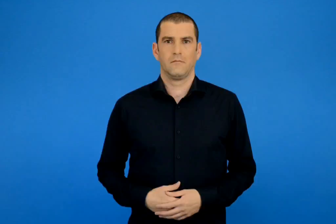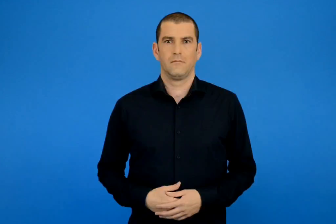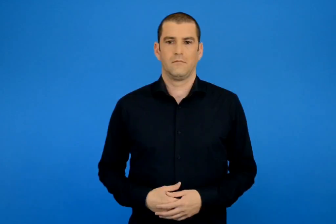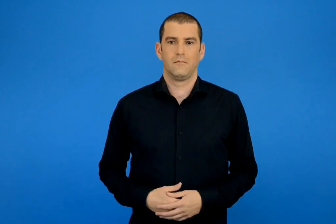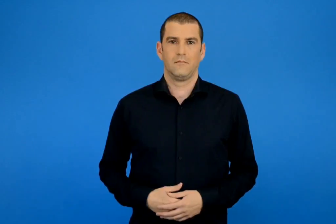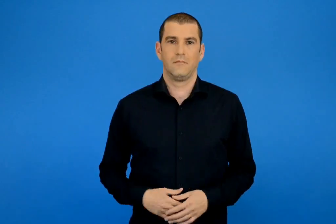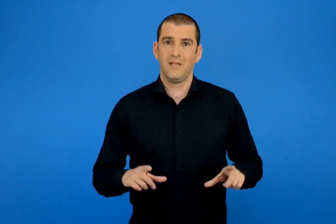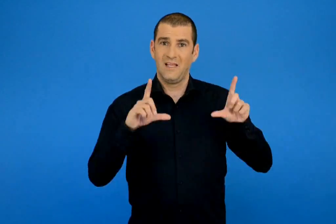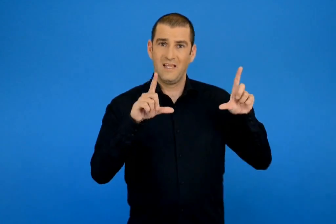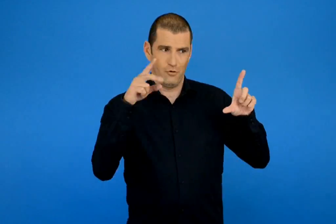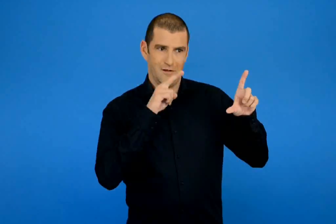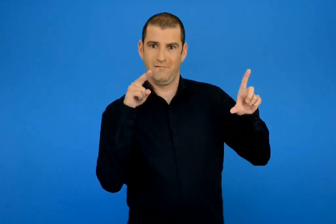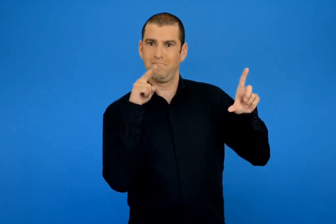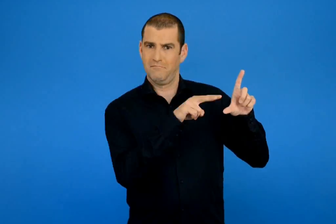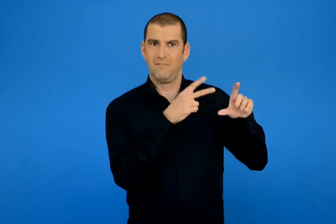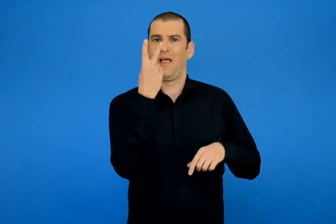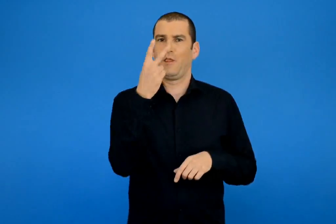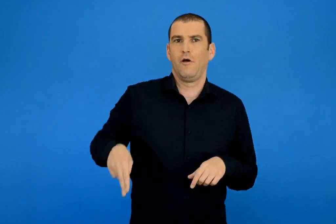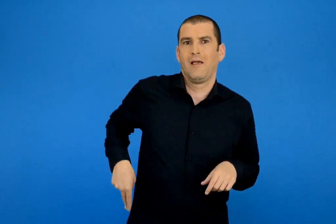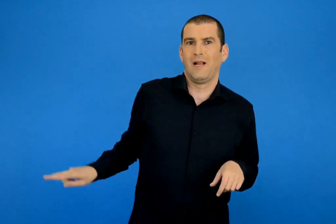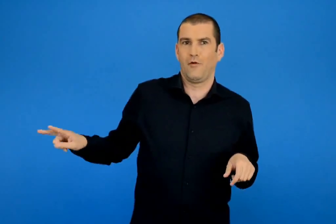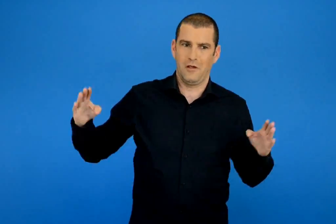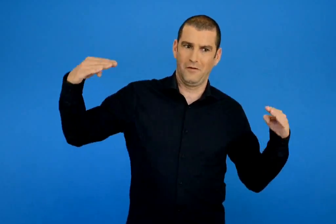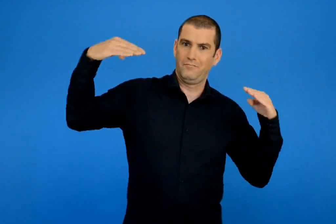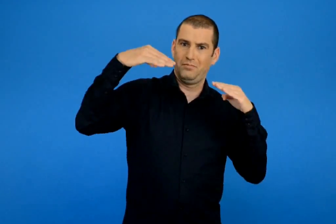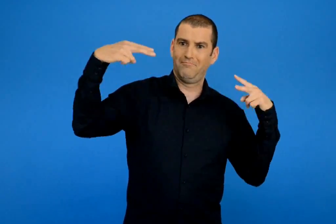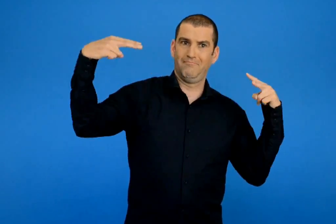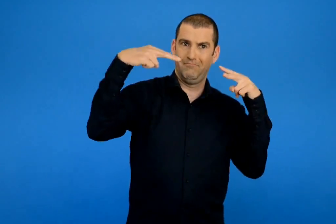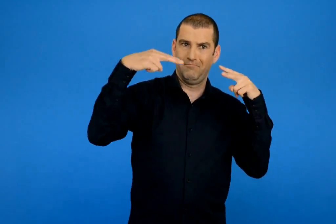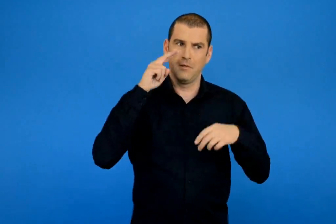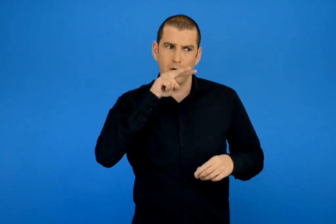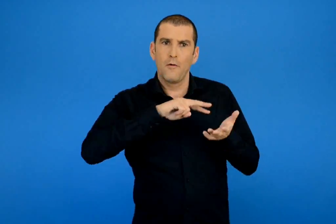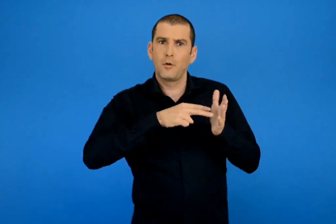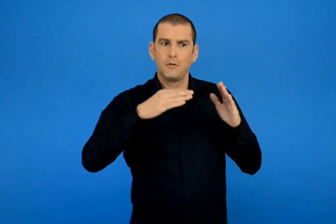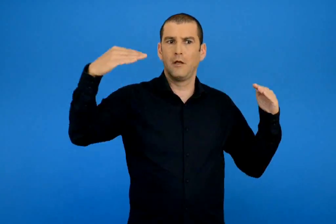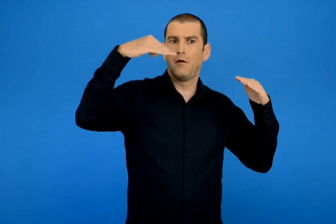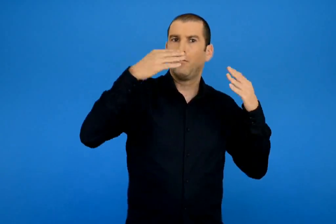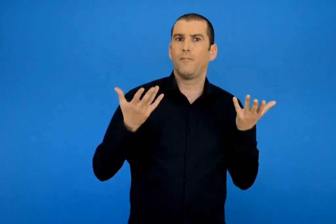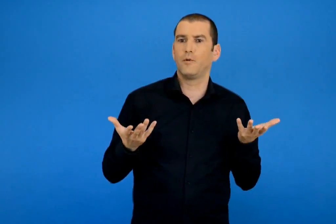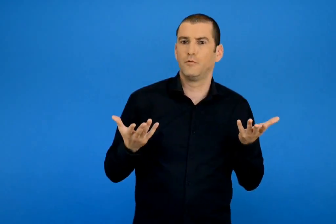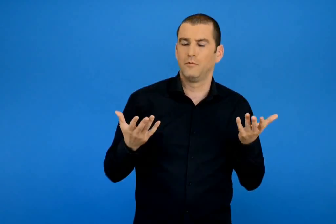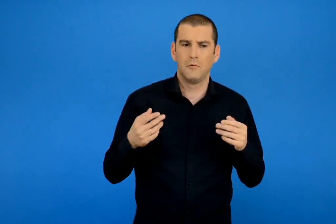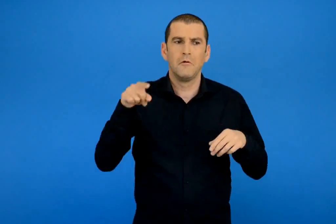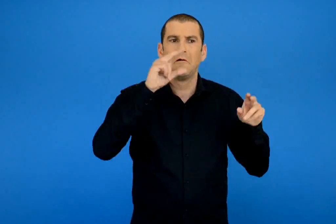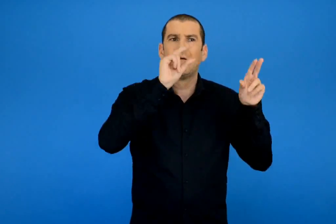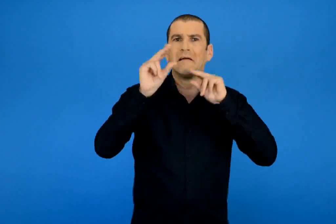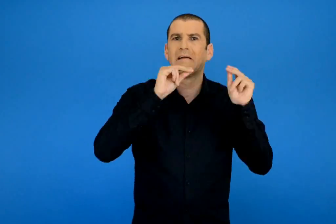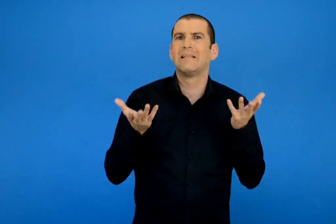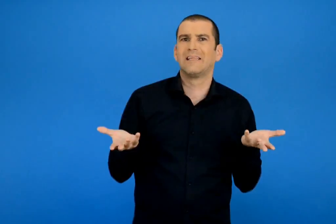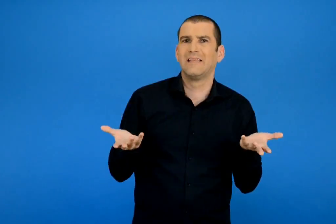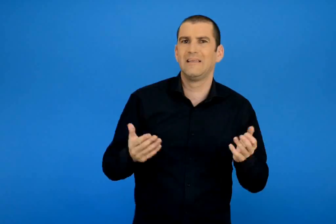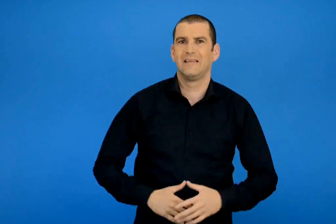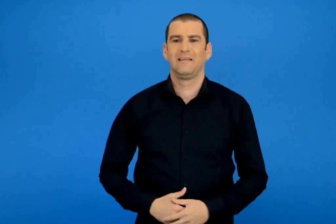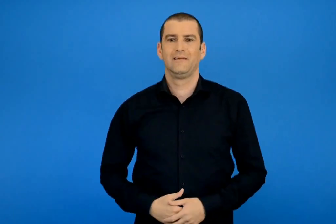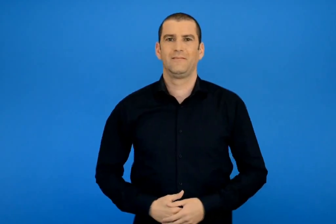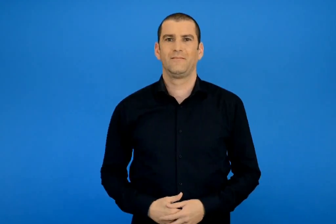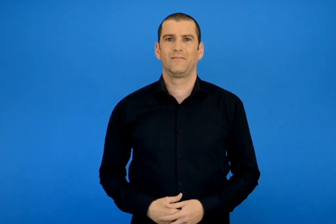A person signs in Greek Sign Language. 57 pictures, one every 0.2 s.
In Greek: στην εικόνα βλέπεις δυο χελιδόνια το ένα αντίκρυ στο άλλο πρόσεξε τη στάση τους τι να λένε άραγε μεταξύ τους ;
